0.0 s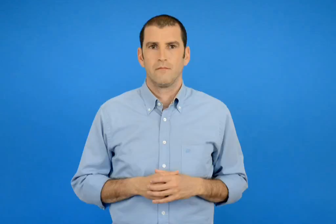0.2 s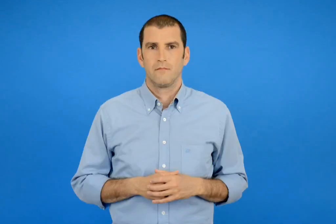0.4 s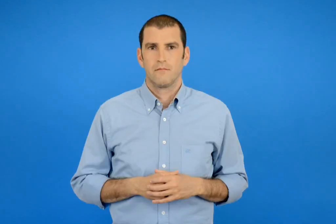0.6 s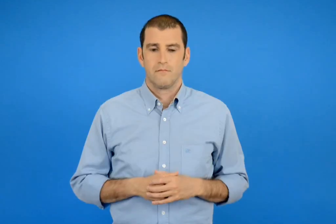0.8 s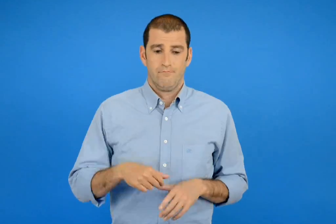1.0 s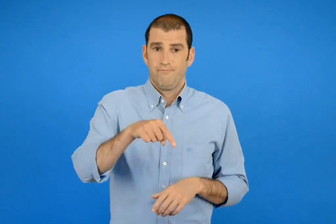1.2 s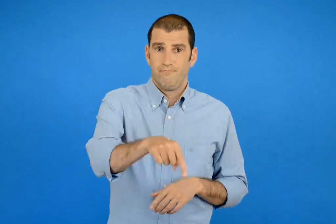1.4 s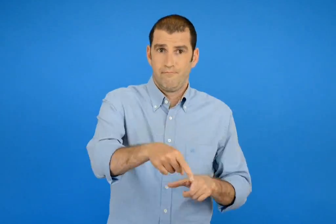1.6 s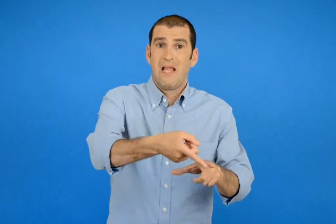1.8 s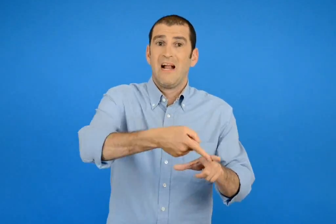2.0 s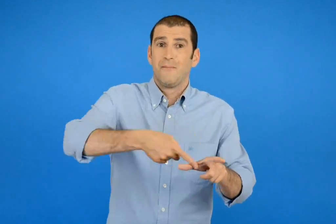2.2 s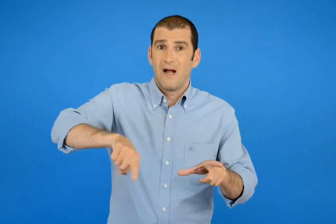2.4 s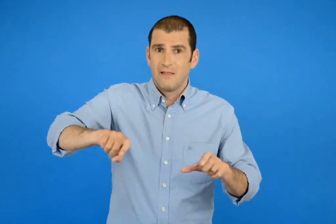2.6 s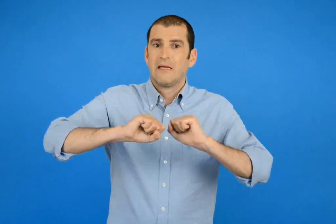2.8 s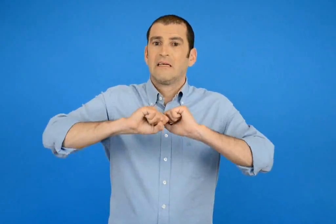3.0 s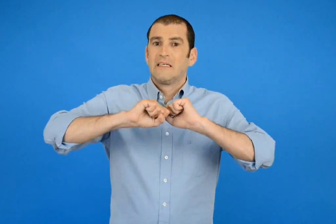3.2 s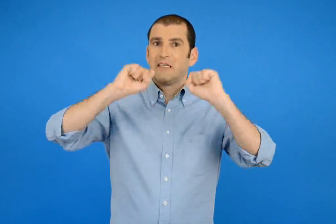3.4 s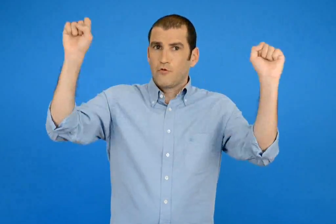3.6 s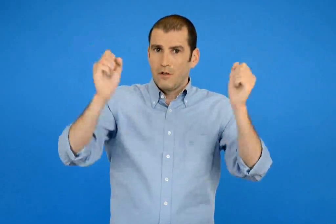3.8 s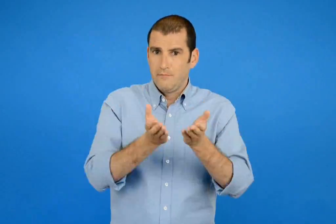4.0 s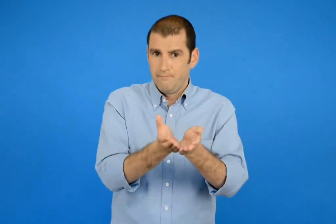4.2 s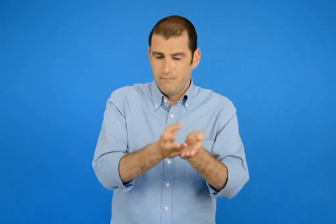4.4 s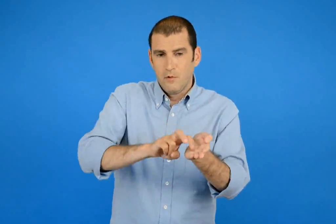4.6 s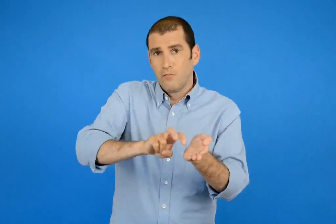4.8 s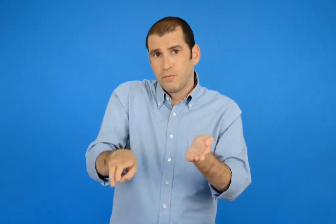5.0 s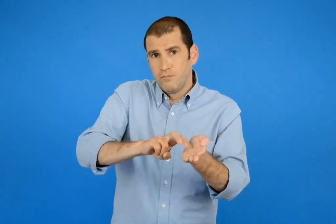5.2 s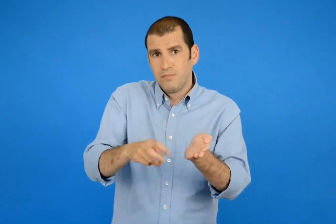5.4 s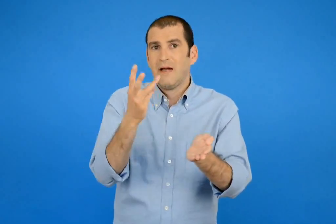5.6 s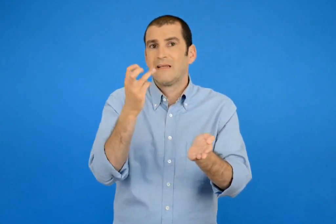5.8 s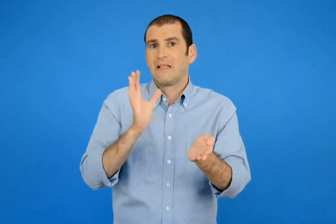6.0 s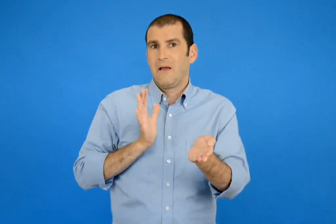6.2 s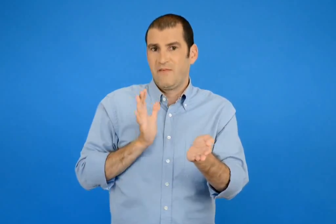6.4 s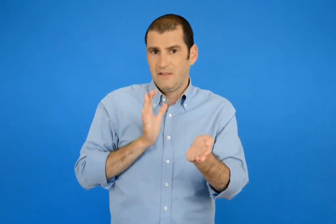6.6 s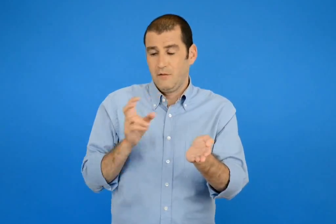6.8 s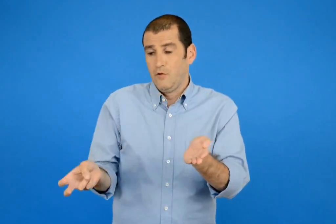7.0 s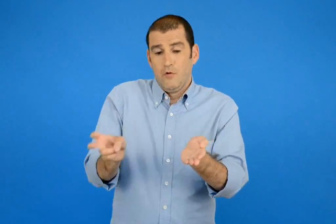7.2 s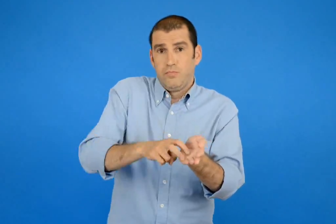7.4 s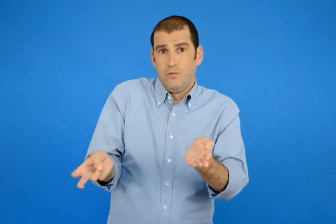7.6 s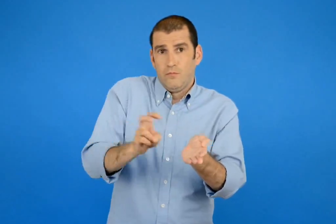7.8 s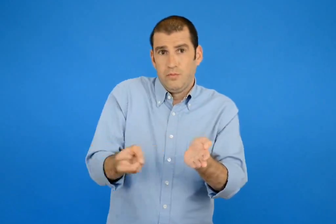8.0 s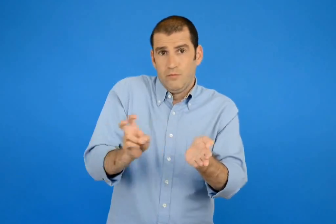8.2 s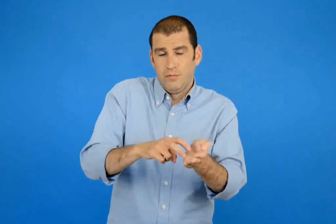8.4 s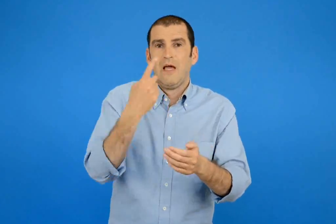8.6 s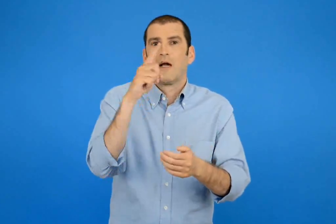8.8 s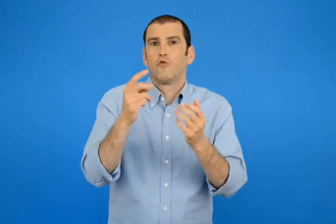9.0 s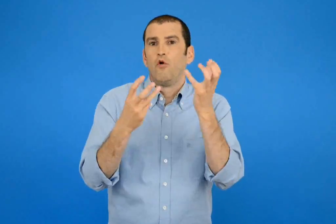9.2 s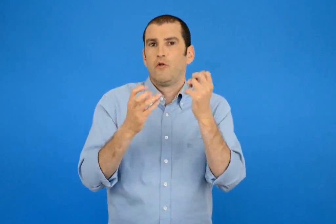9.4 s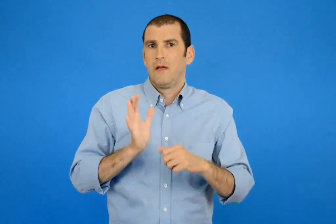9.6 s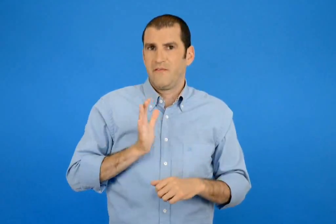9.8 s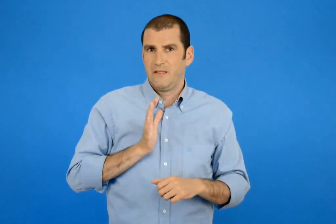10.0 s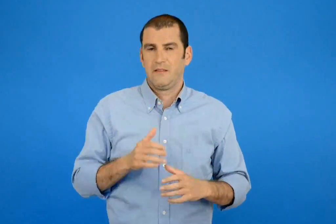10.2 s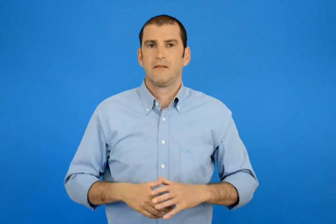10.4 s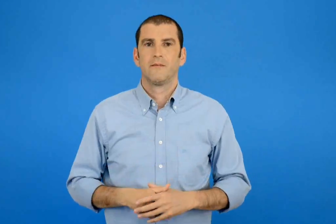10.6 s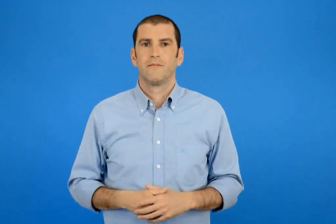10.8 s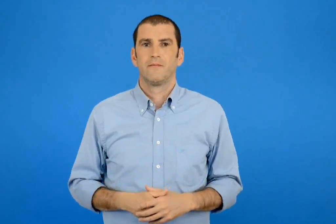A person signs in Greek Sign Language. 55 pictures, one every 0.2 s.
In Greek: στο λιμάνι της σαντορίνης κατέβηκαν 30 επιβάτες και ανέβηκαν 180
